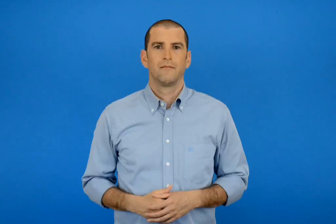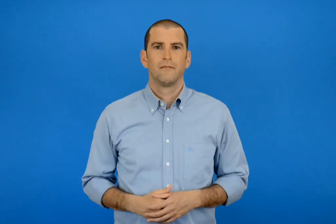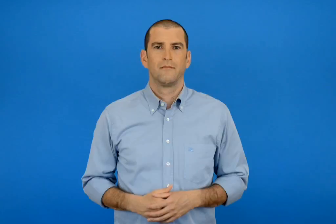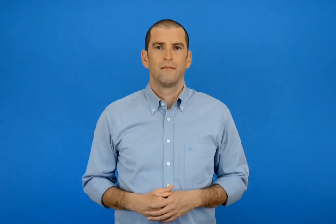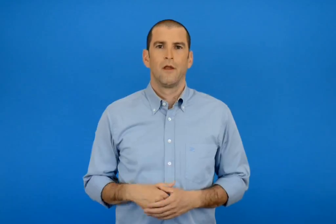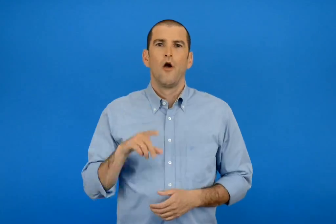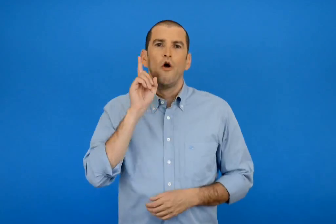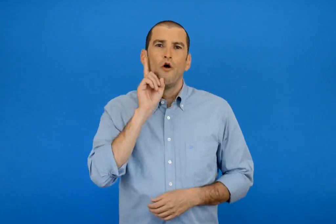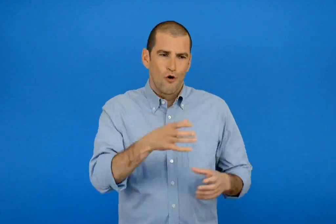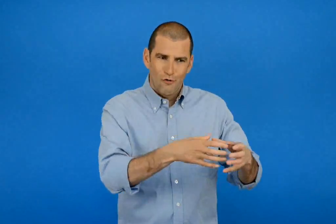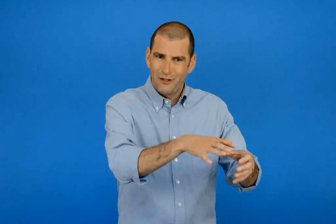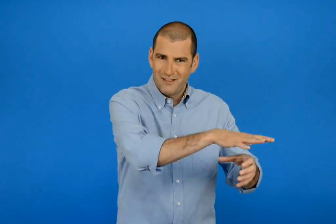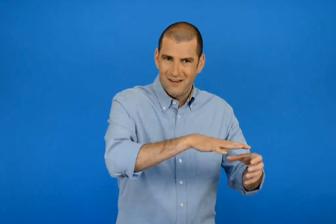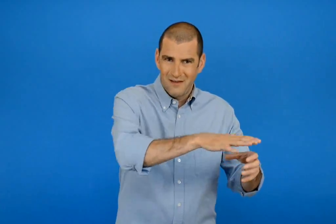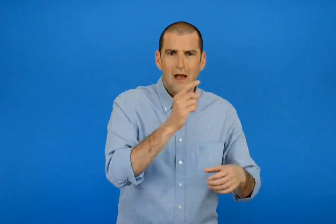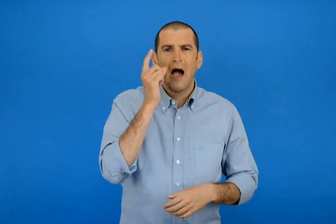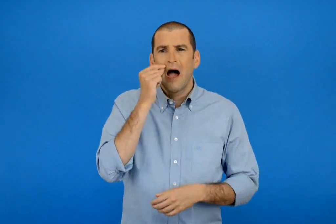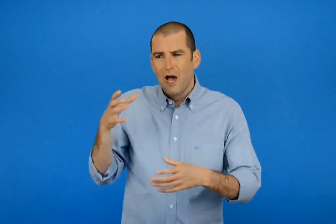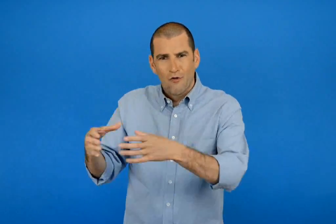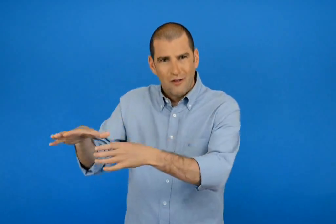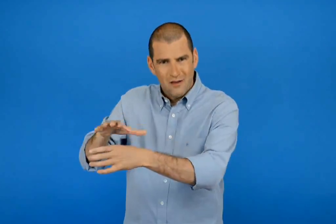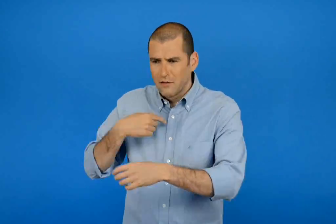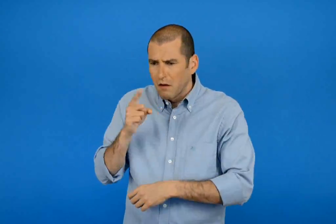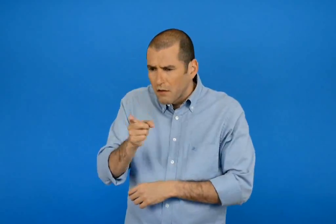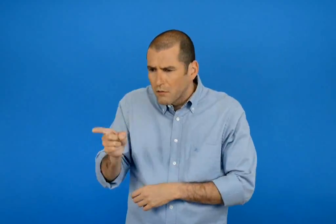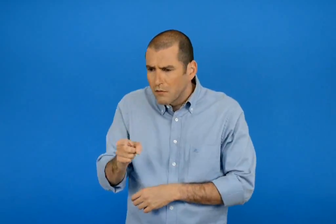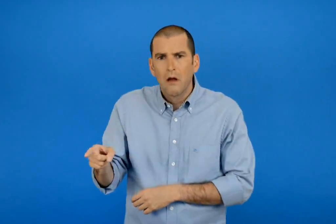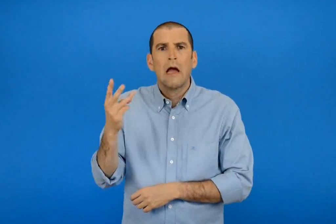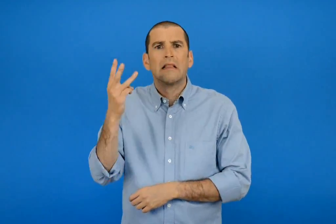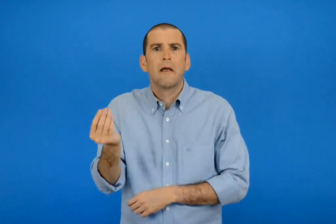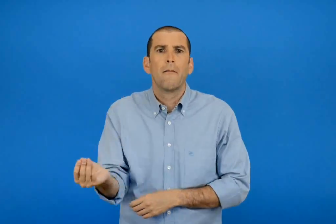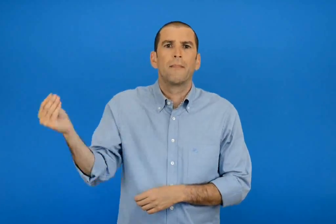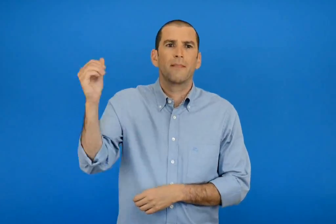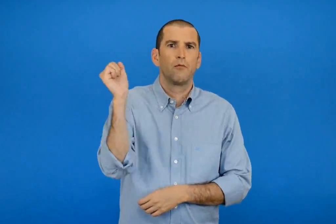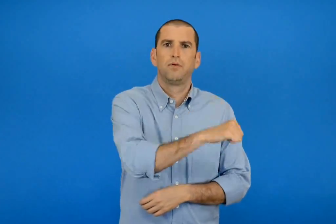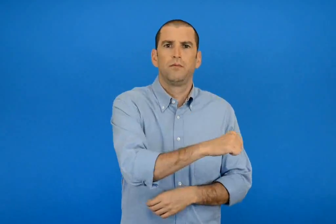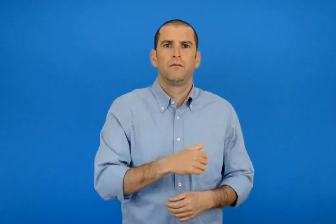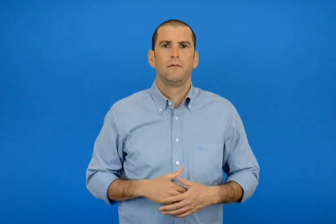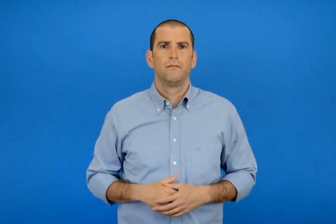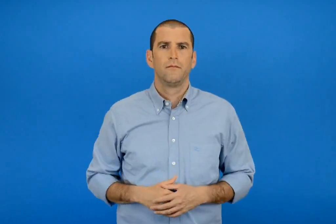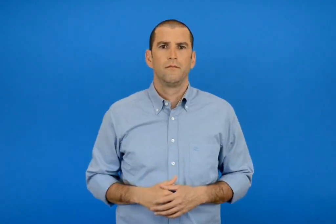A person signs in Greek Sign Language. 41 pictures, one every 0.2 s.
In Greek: μέτρησα τα αγόρια και βρήκα ότι ήταν 3 παραπάνω από τα κορίτσια
